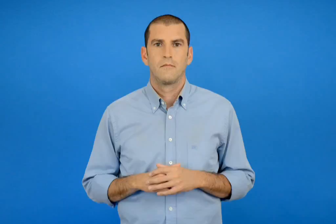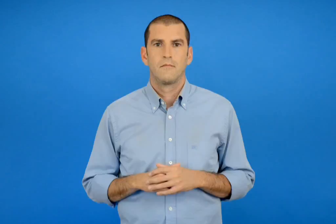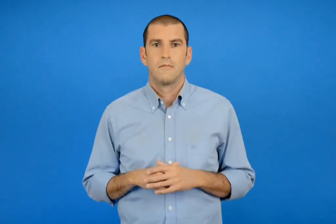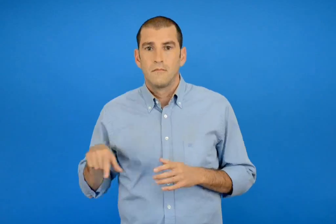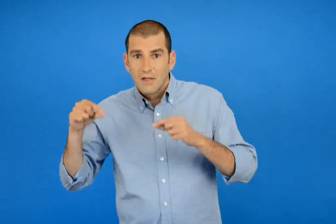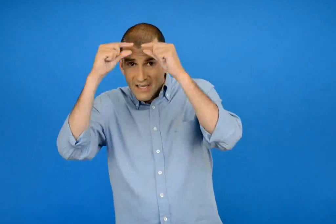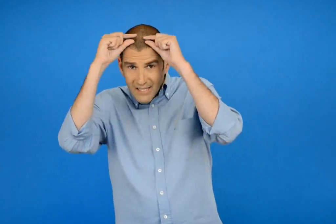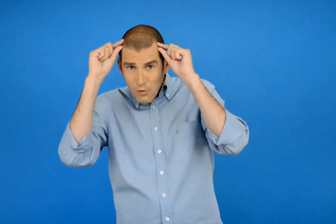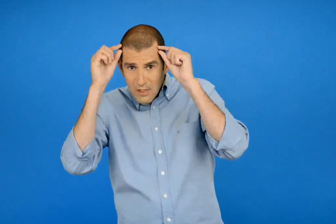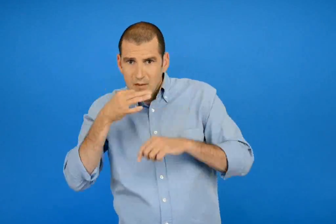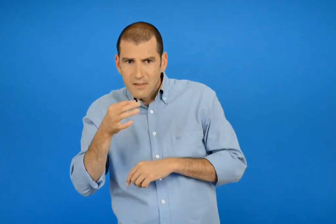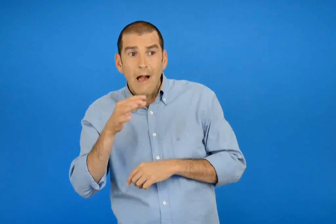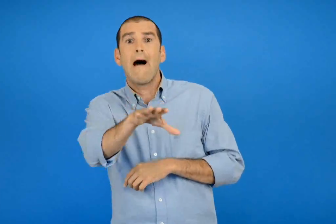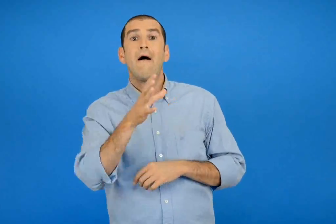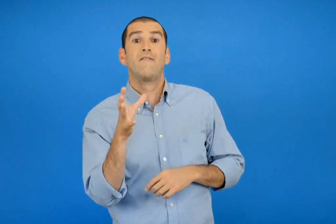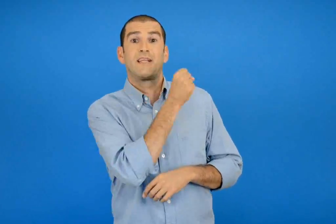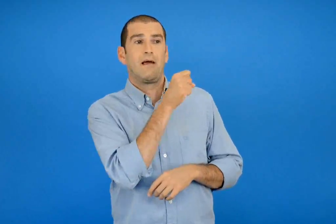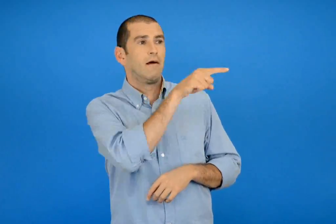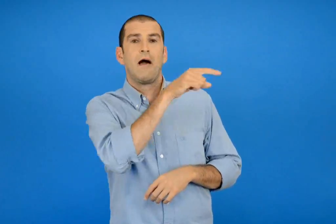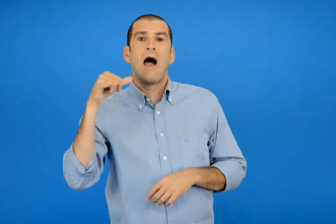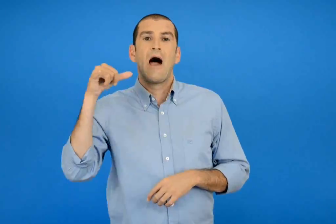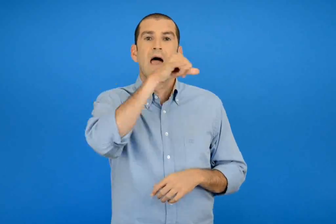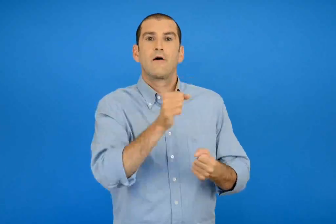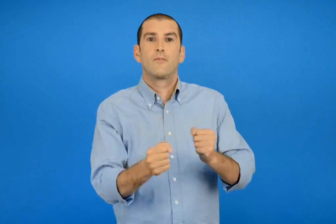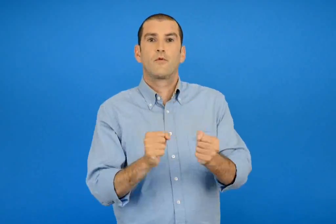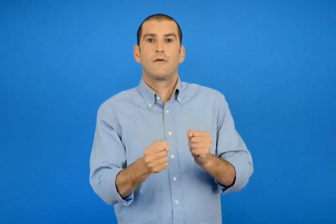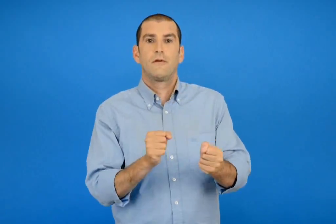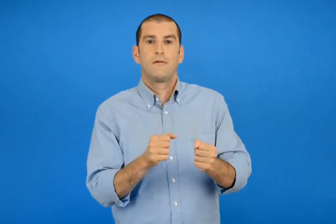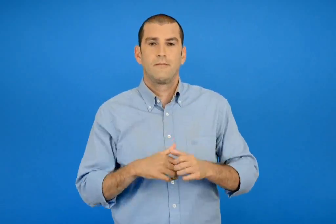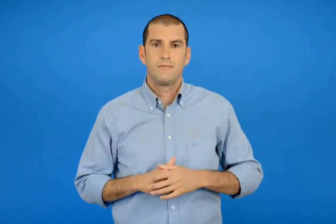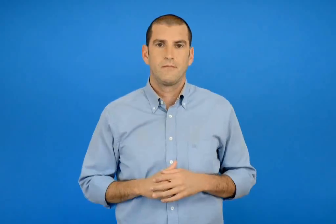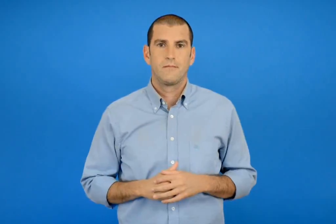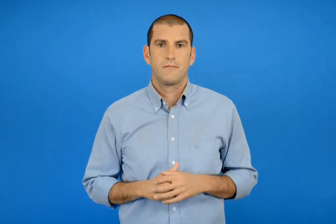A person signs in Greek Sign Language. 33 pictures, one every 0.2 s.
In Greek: το βρήκα είναι αεροπόροι είπε η ιωάννα
